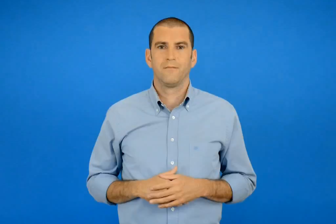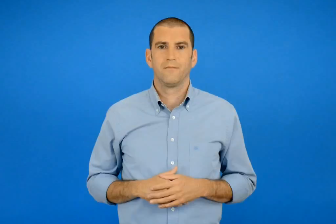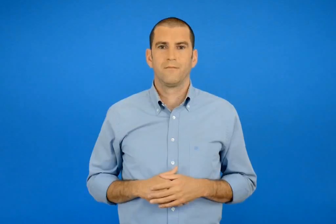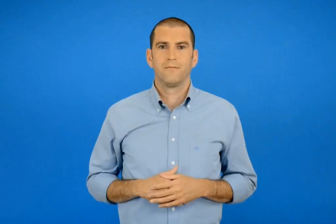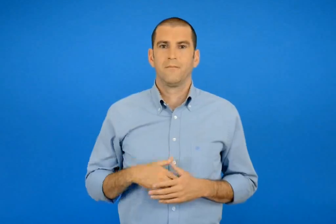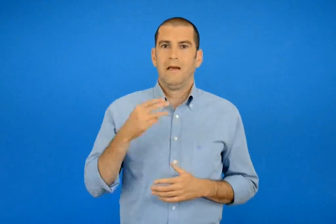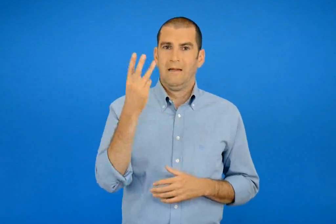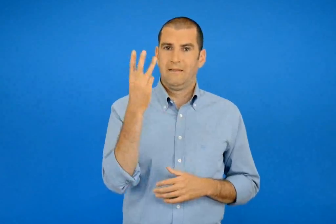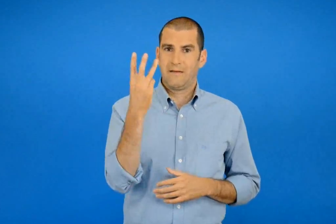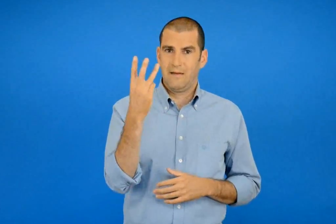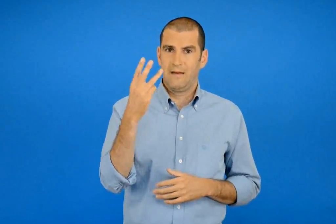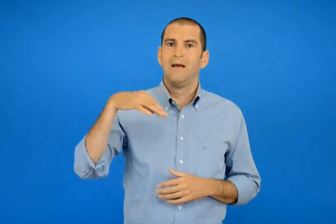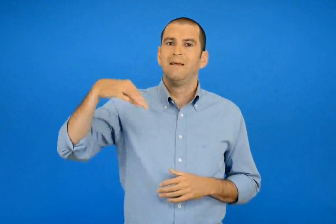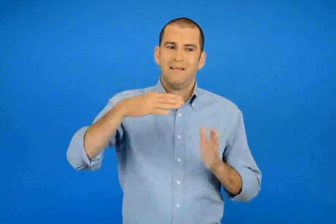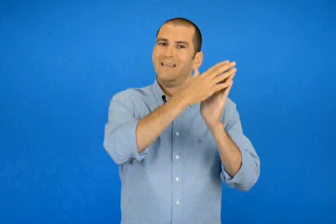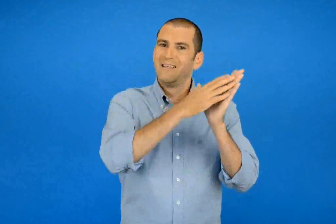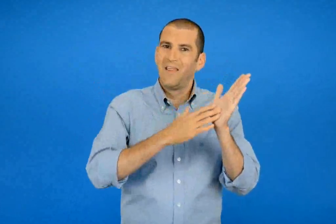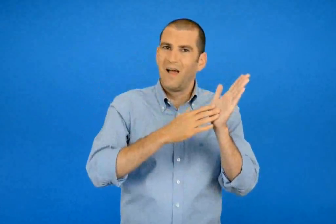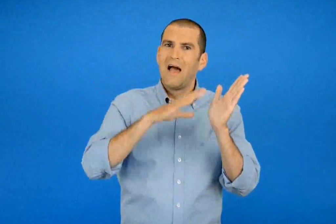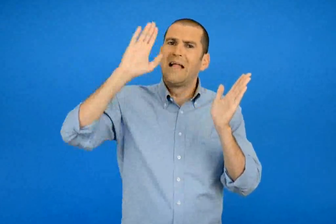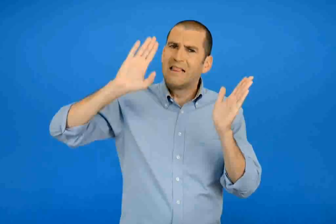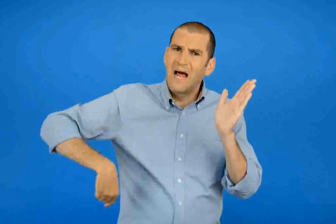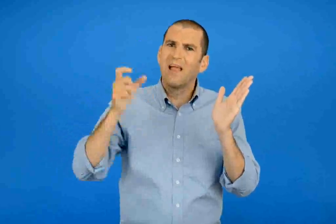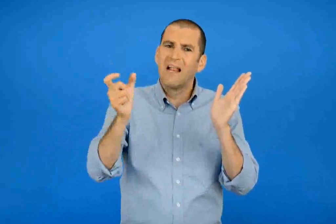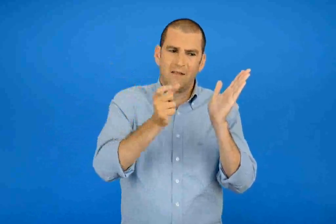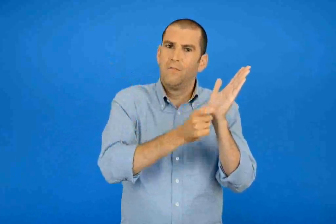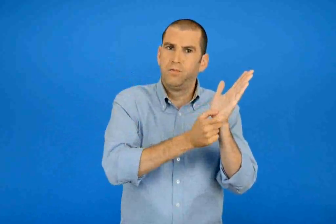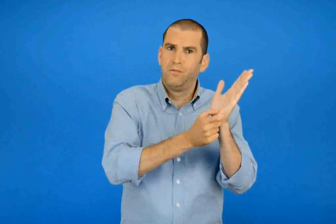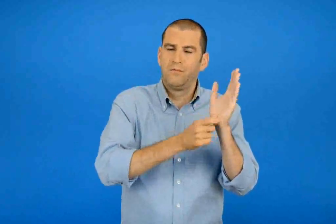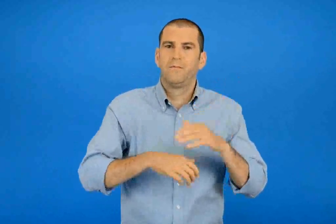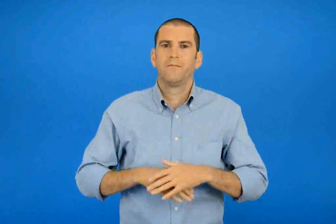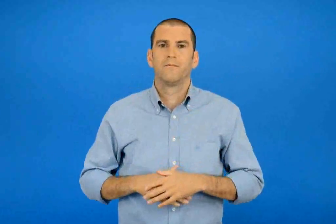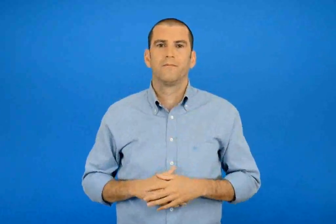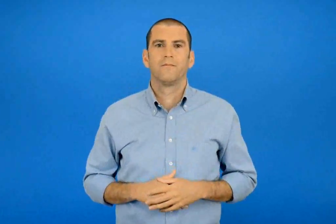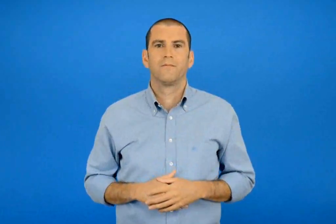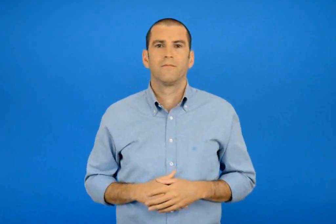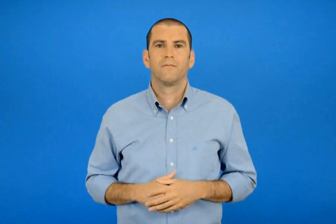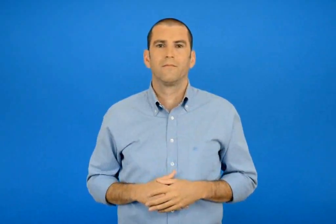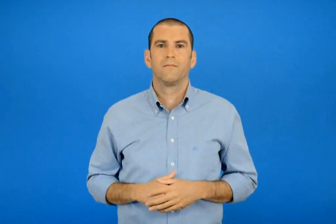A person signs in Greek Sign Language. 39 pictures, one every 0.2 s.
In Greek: 3 η τελευταία λέξη της σελίδας
